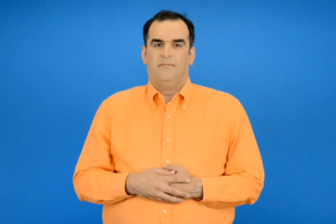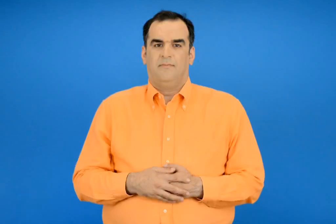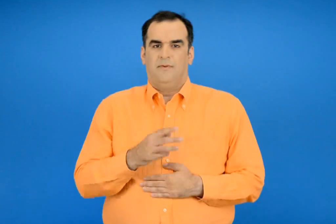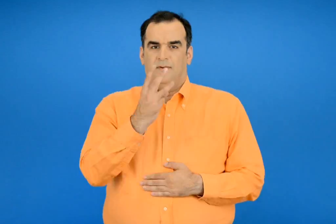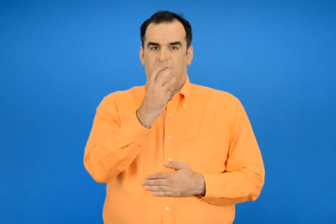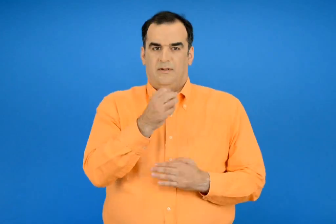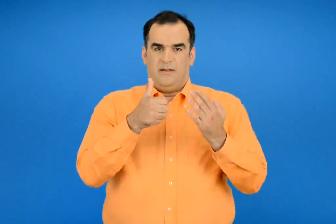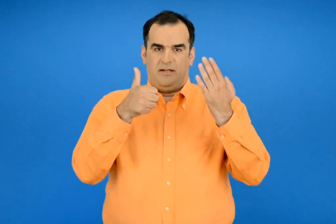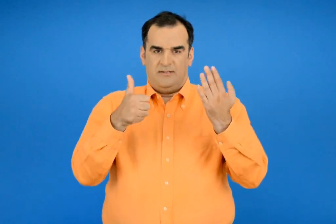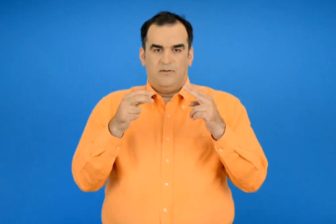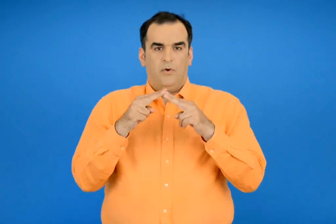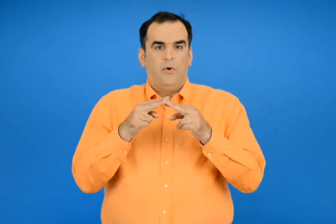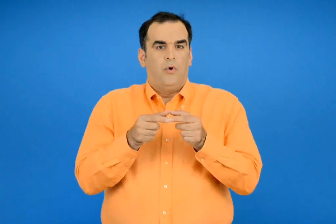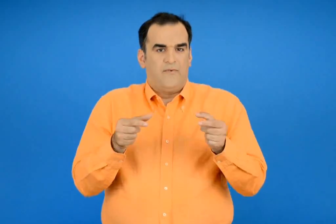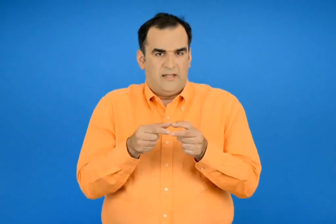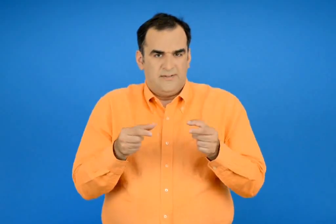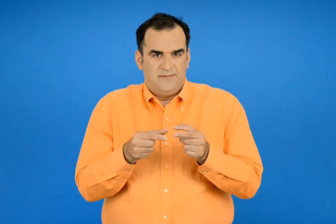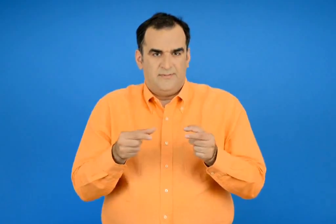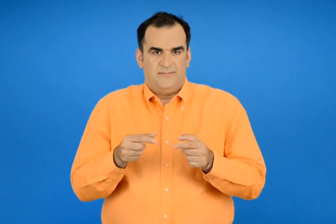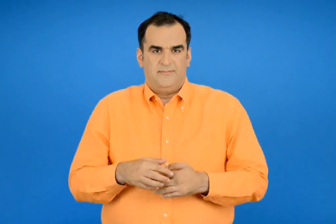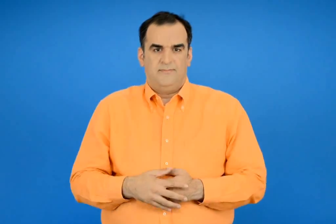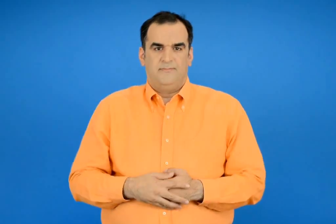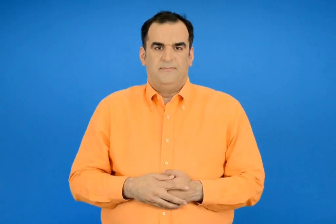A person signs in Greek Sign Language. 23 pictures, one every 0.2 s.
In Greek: 36 γκοφρέτες
